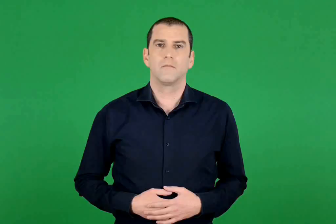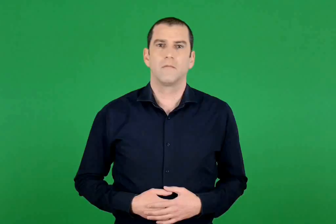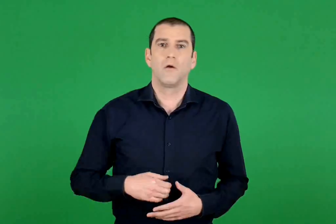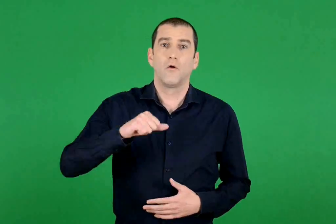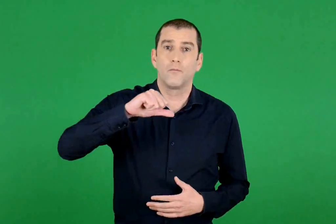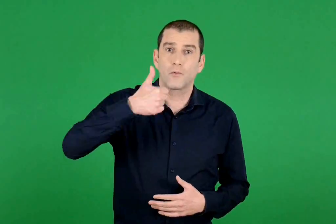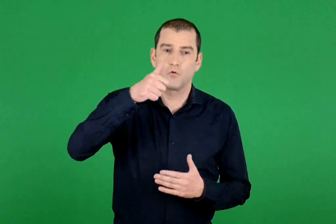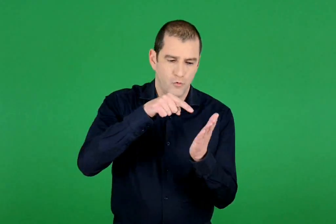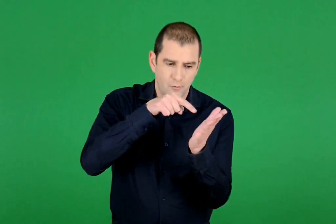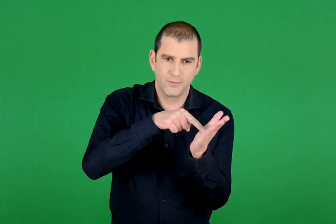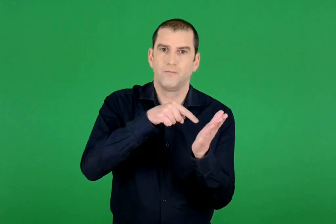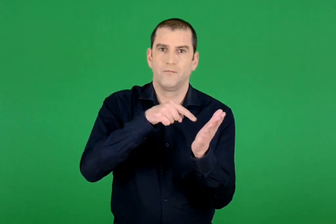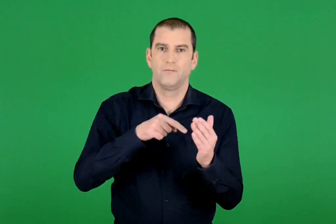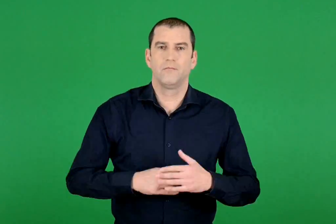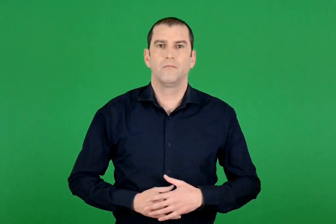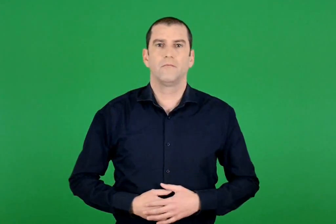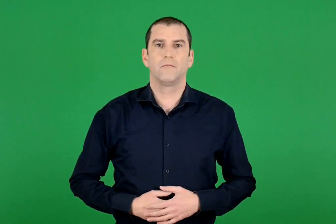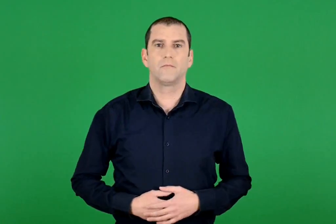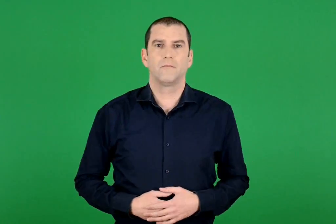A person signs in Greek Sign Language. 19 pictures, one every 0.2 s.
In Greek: 1ο πλήκτρο
